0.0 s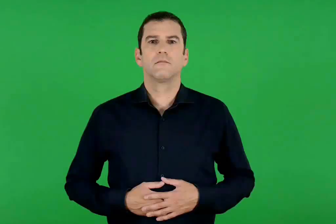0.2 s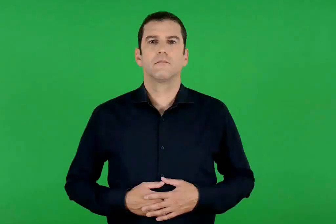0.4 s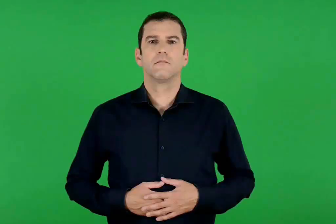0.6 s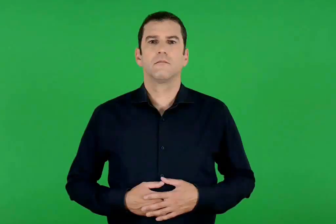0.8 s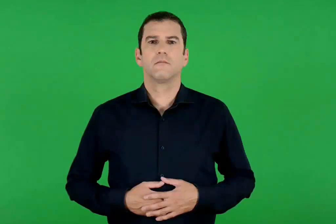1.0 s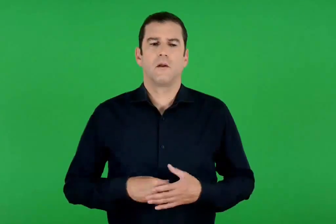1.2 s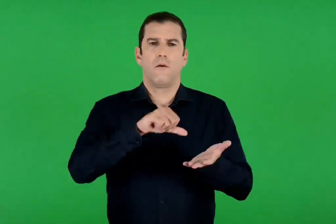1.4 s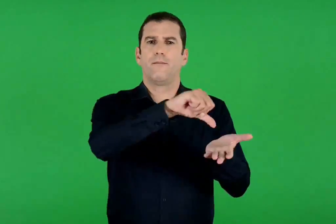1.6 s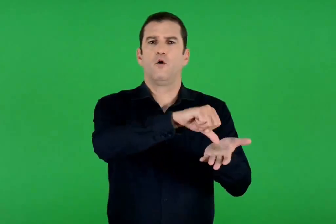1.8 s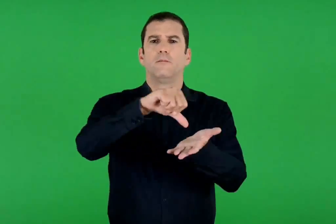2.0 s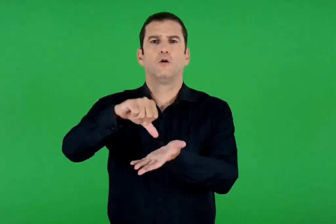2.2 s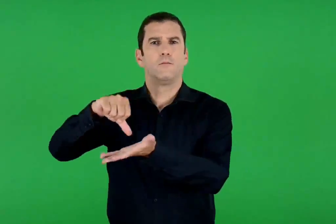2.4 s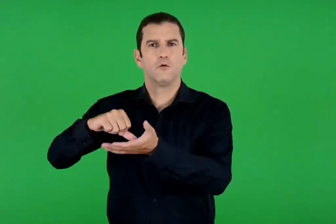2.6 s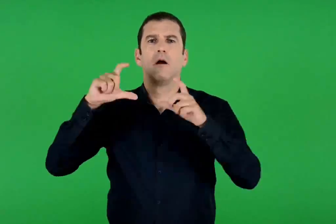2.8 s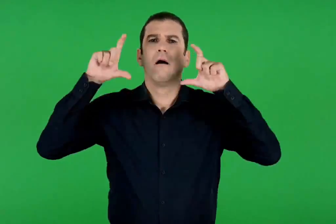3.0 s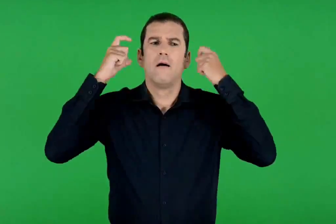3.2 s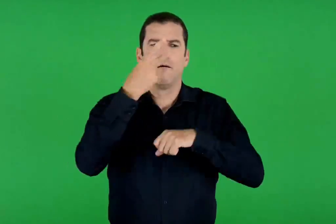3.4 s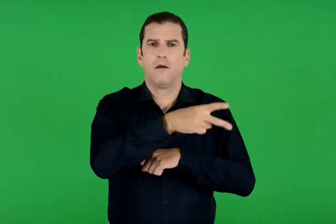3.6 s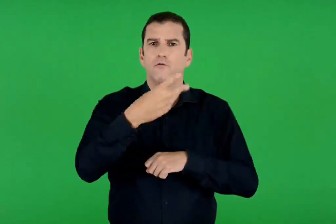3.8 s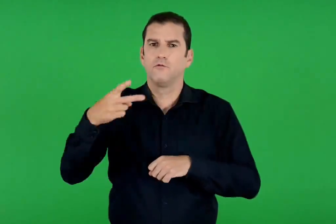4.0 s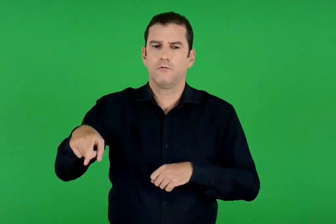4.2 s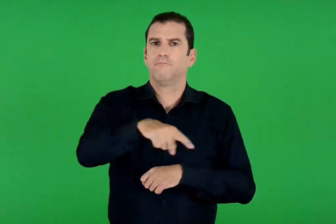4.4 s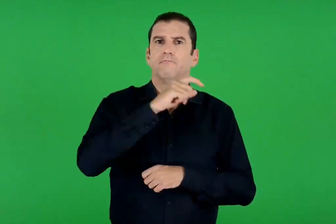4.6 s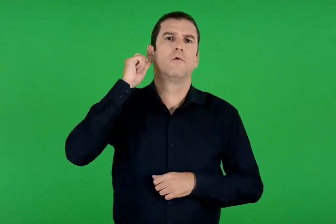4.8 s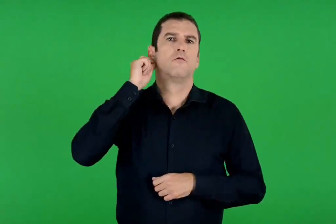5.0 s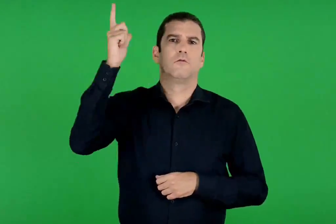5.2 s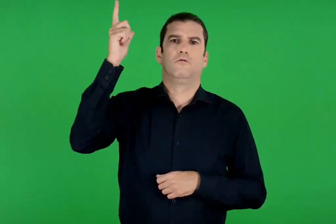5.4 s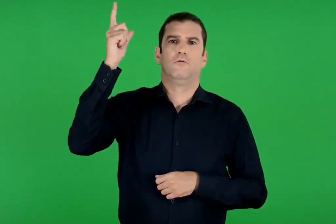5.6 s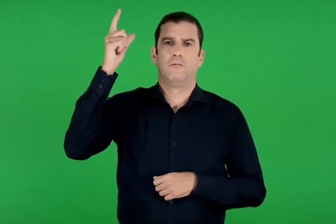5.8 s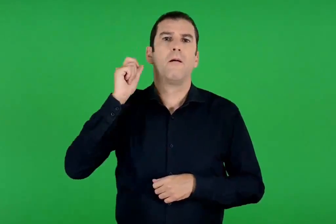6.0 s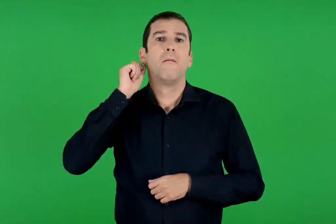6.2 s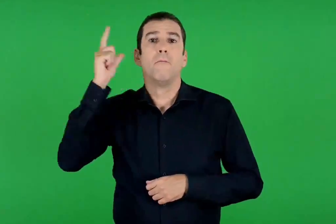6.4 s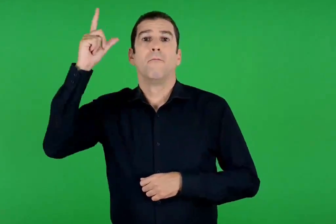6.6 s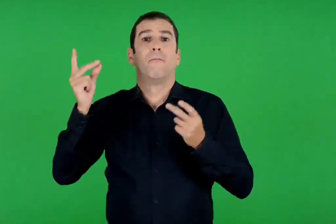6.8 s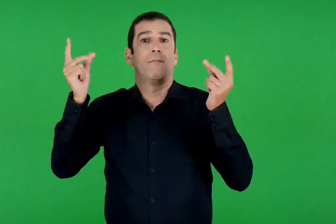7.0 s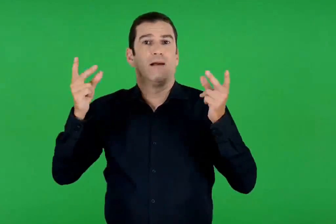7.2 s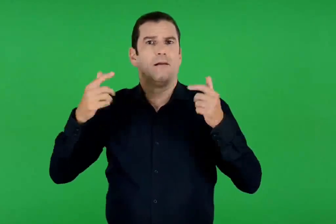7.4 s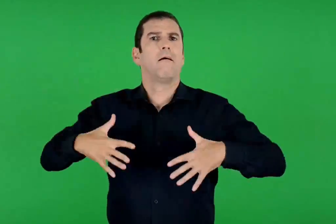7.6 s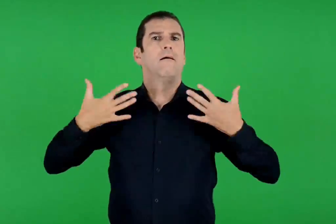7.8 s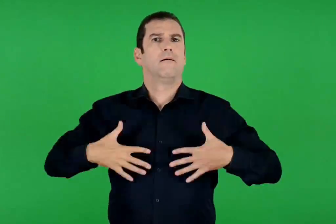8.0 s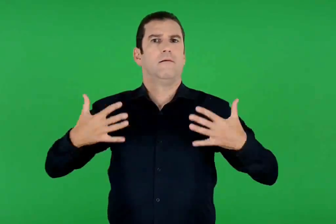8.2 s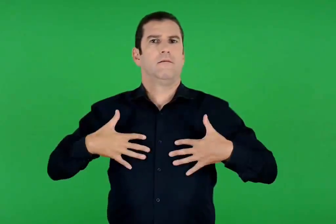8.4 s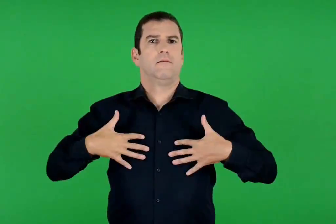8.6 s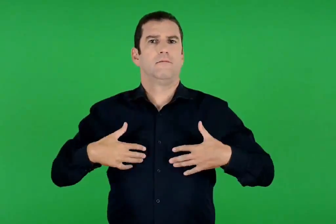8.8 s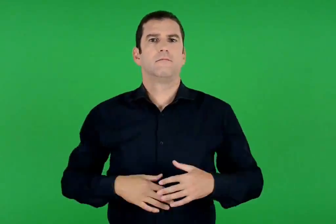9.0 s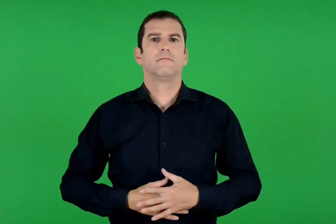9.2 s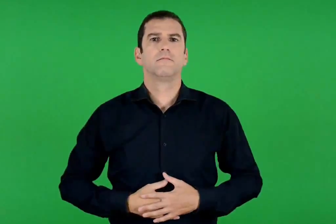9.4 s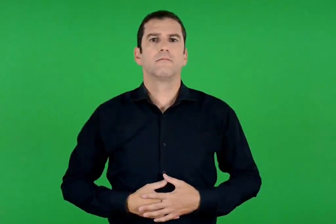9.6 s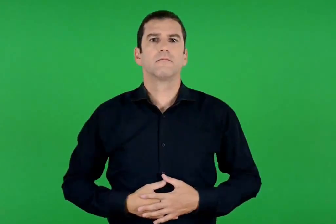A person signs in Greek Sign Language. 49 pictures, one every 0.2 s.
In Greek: οι πόλεις γιορτάζουν τον άγιο τους. η χαρά της πανήγυρης
